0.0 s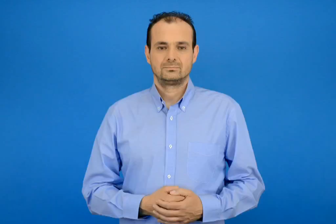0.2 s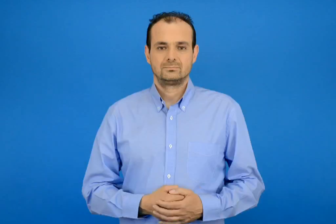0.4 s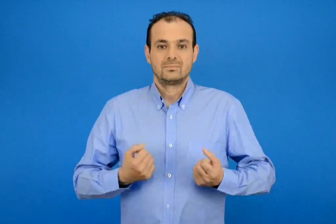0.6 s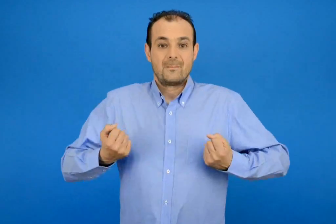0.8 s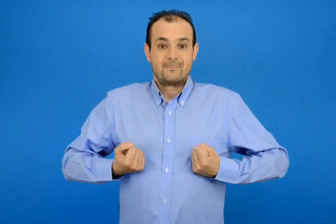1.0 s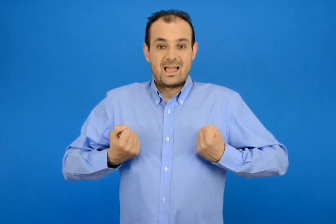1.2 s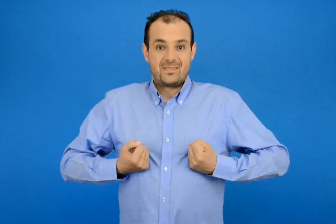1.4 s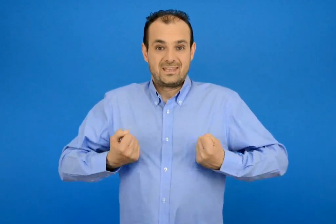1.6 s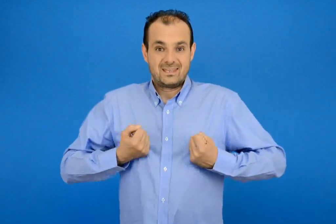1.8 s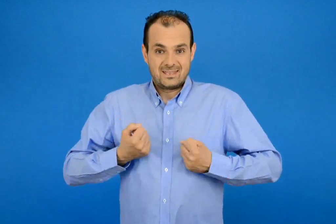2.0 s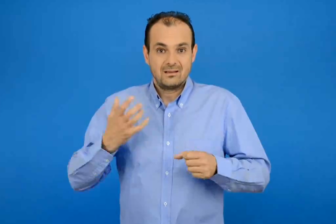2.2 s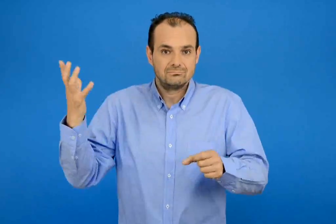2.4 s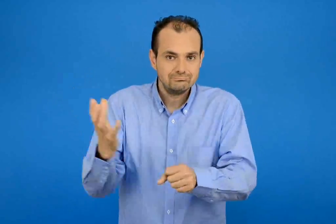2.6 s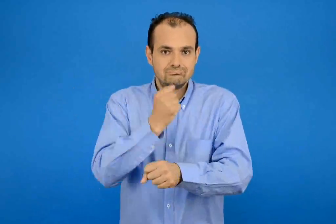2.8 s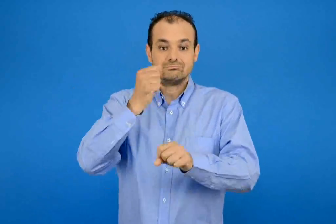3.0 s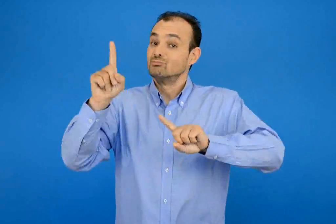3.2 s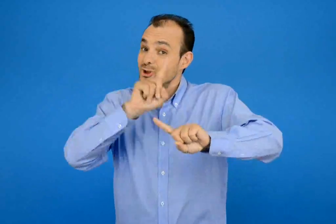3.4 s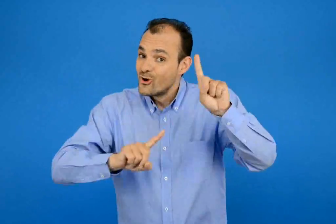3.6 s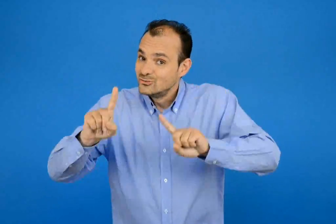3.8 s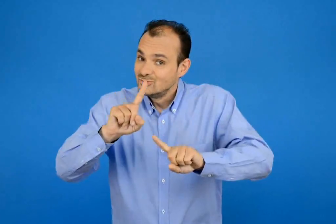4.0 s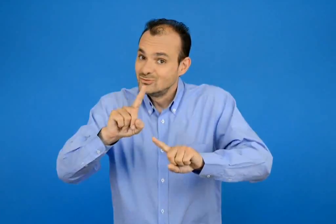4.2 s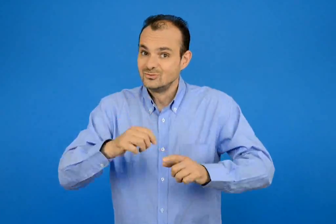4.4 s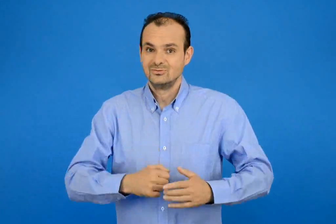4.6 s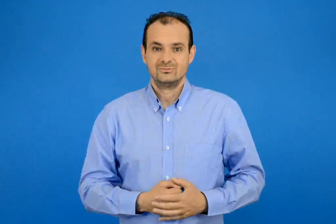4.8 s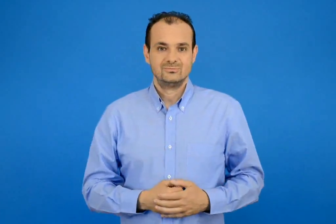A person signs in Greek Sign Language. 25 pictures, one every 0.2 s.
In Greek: ποιός θα κερδίσει στο παιχνίδι ;
